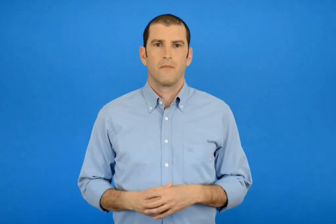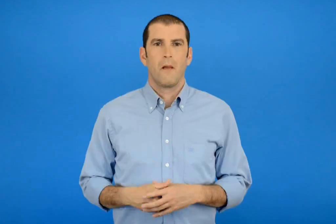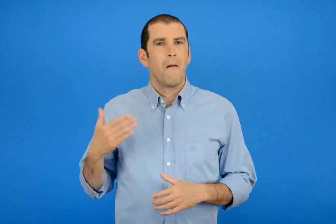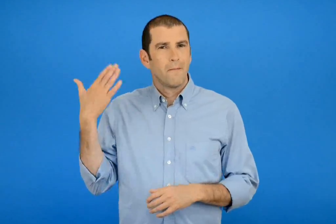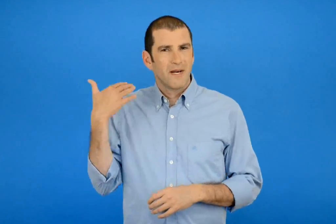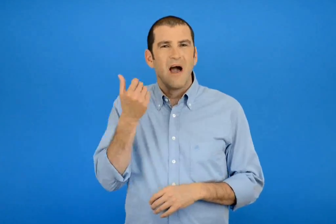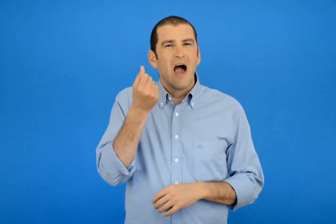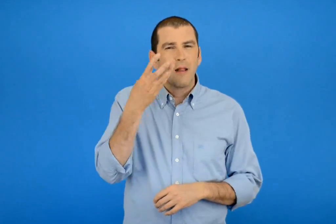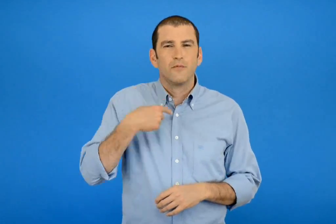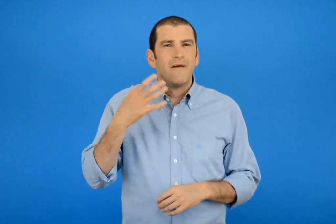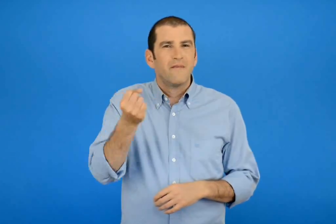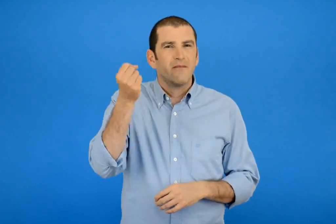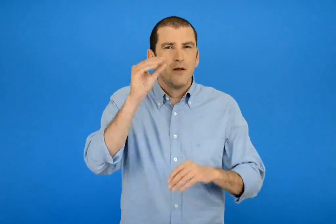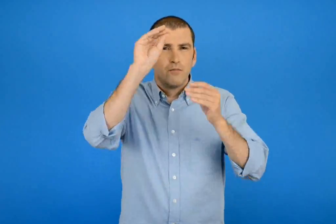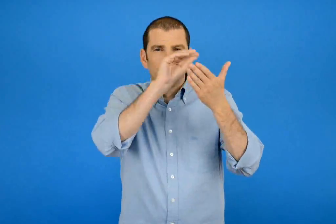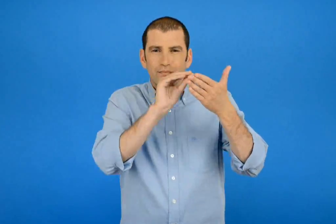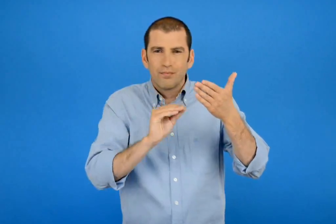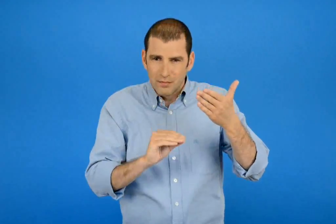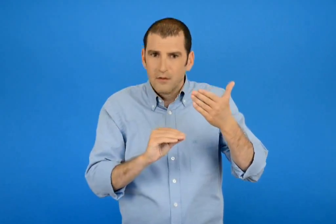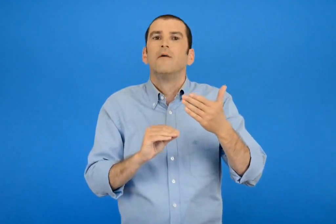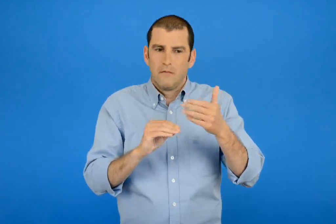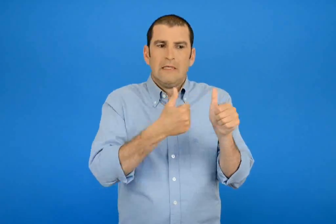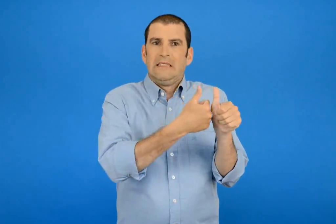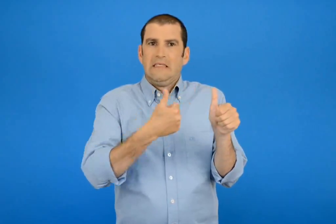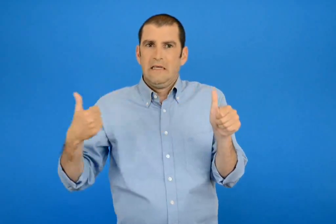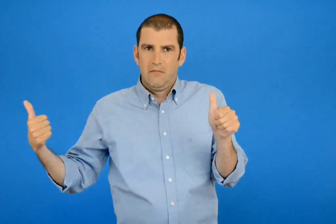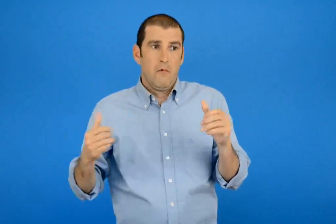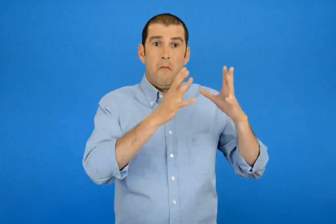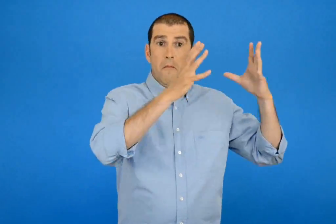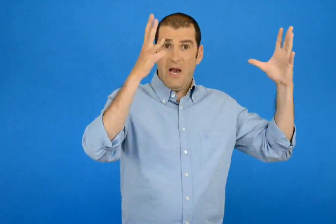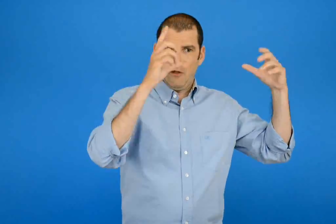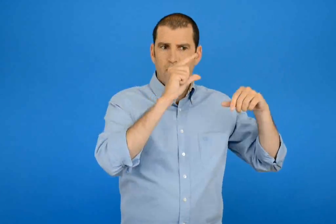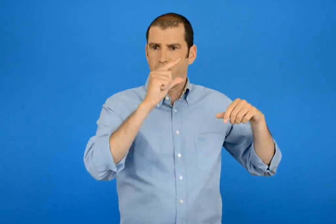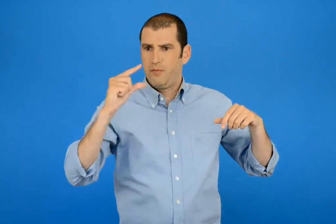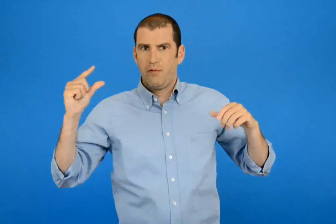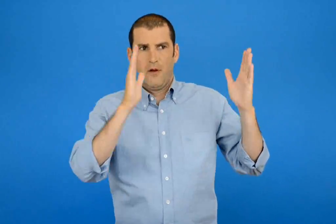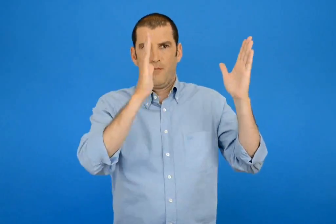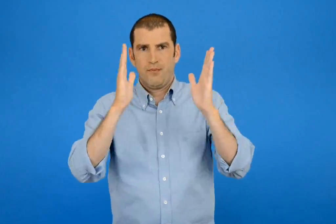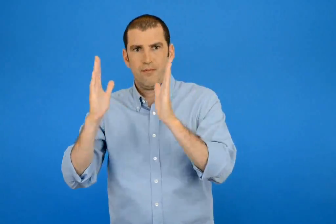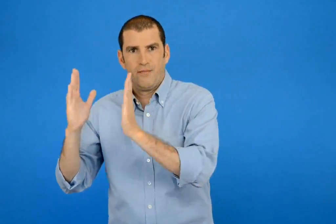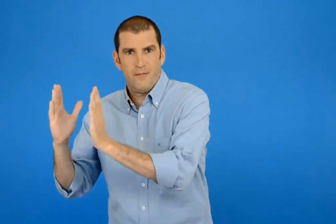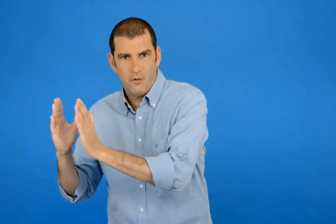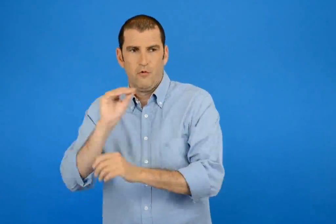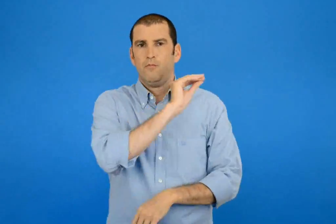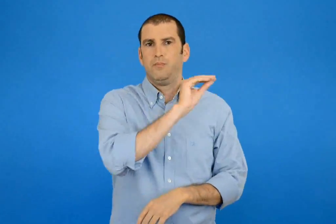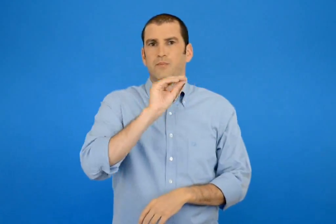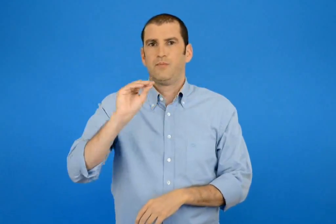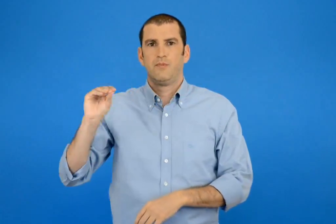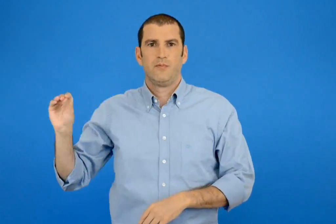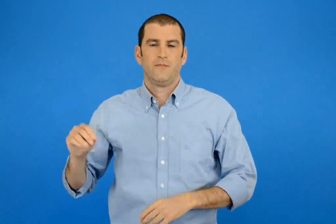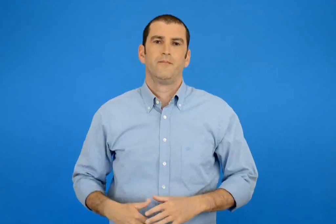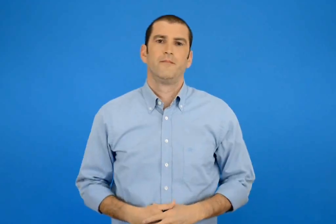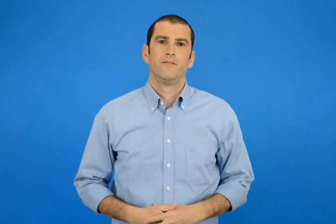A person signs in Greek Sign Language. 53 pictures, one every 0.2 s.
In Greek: βάζω σε σειρά όλους τους αριθμούς που φτιάξαμε από τον μεγαλύτερο στον μικρότερο
